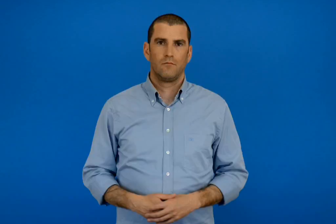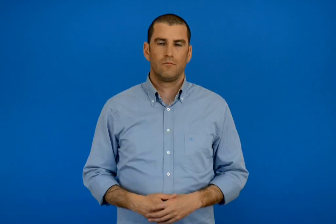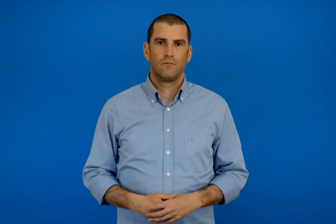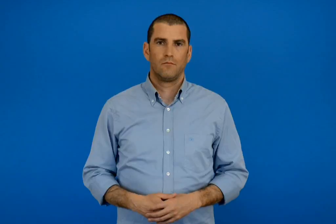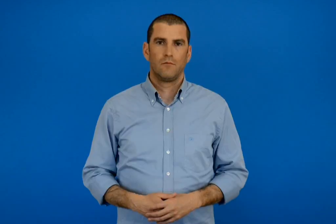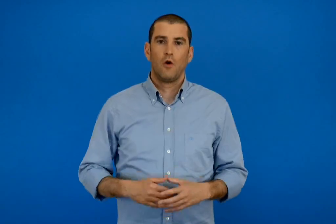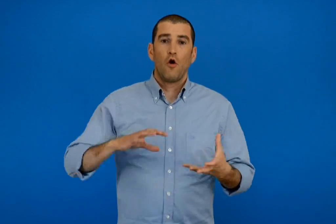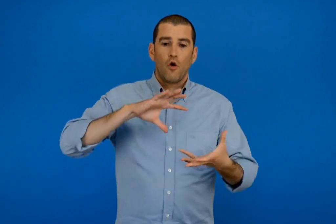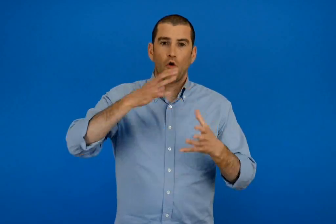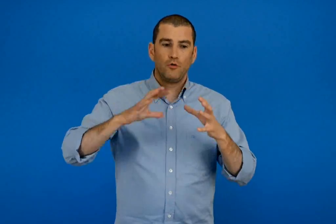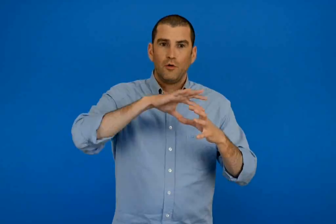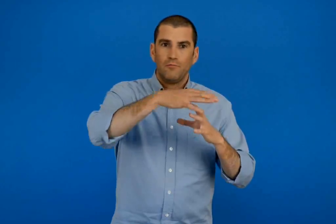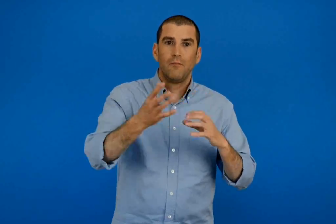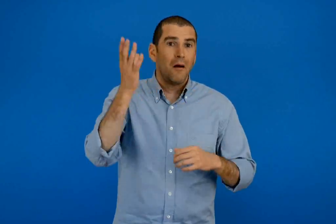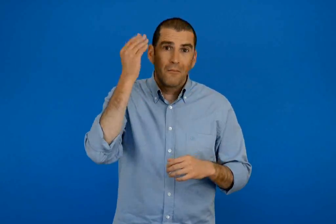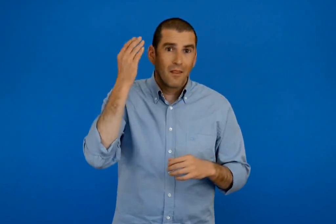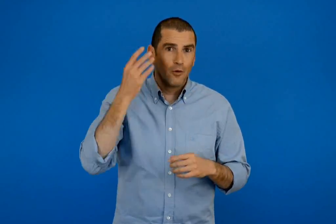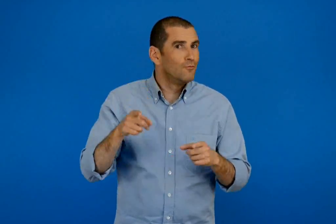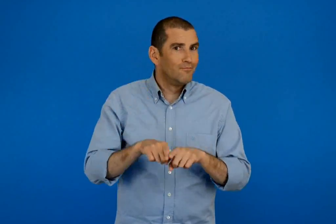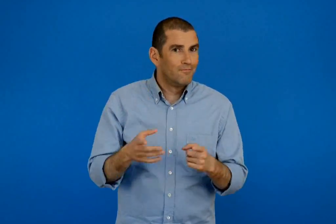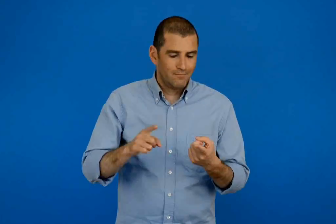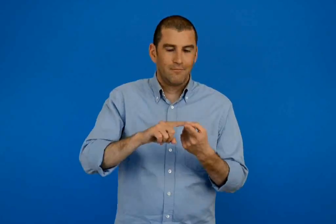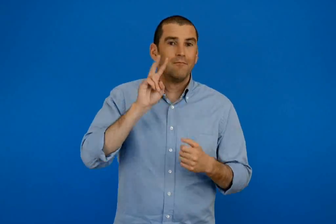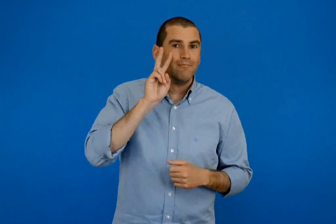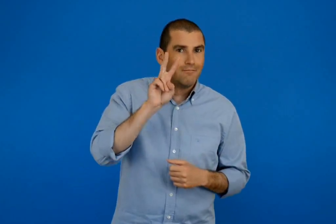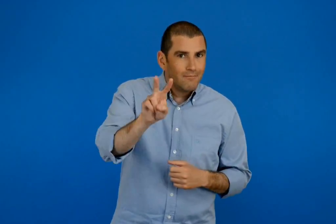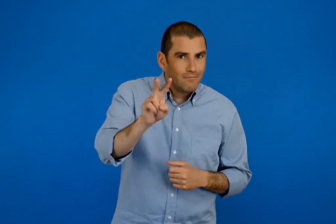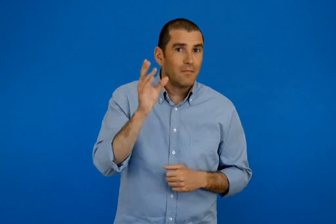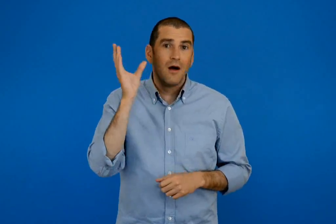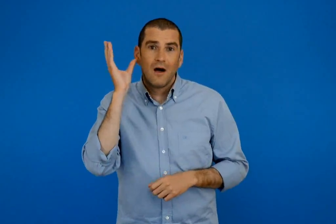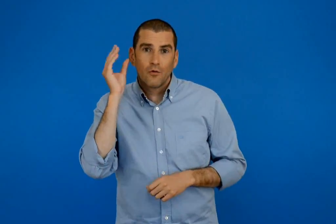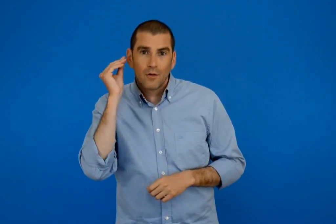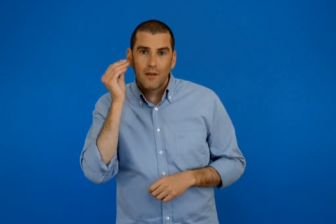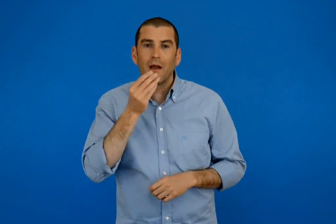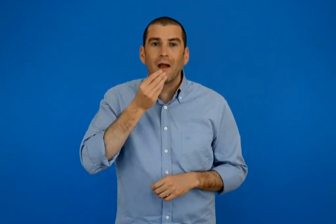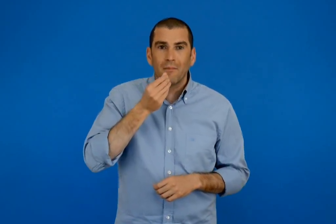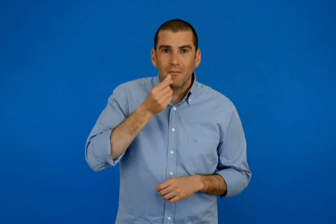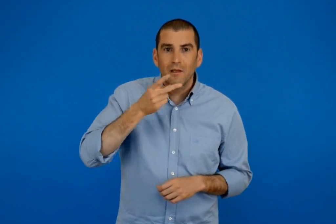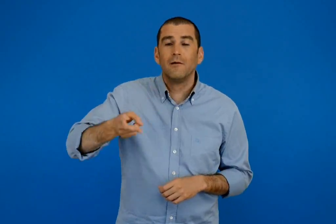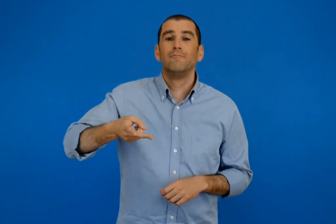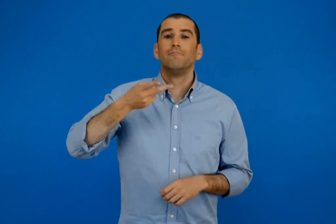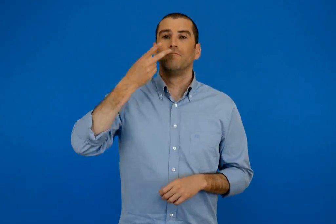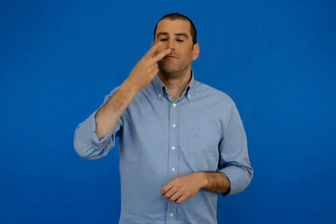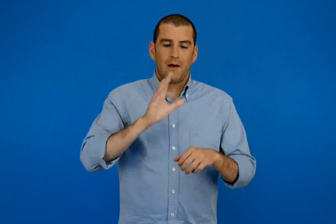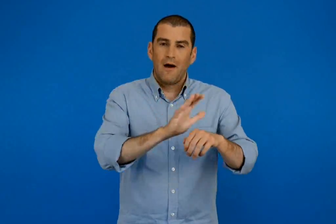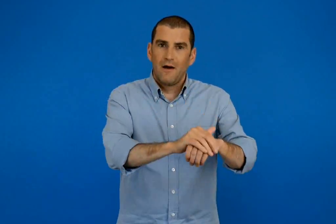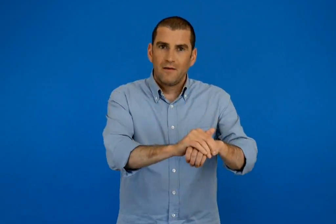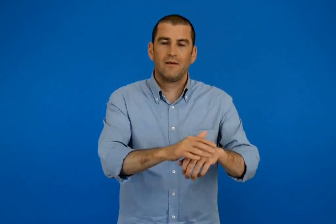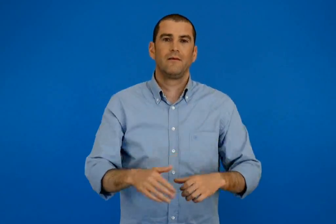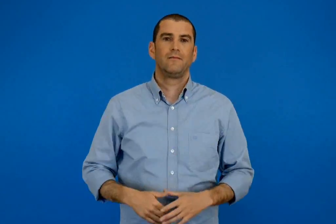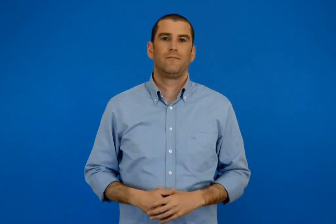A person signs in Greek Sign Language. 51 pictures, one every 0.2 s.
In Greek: γνωρίζω τον κόσμο με τις αισθήσεις
